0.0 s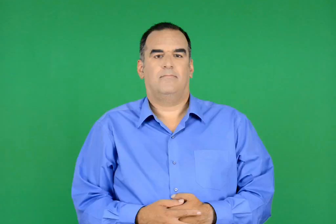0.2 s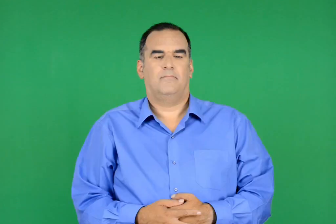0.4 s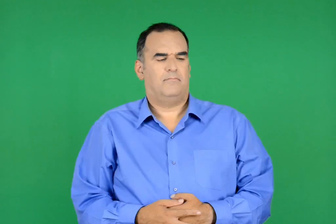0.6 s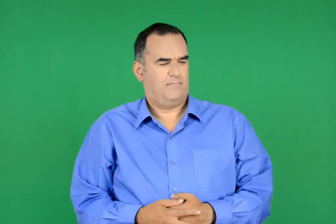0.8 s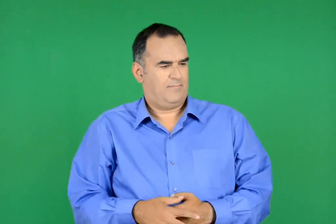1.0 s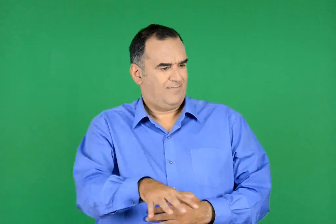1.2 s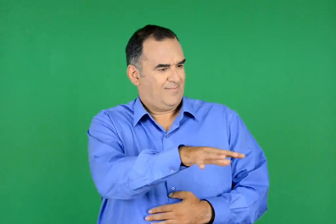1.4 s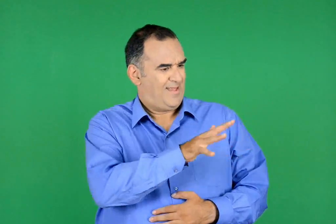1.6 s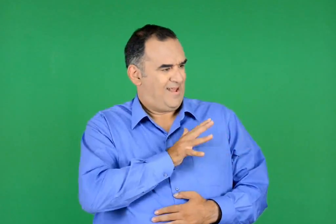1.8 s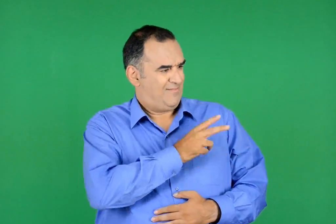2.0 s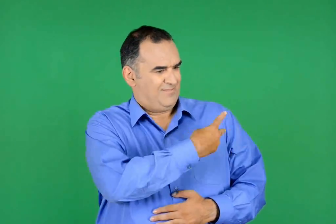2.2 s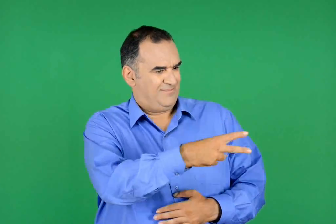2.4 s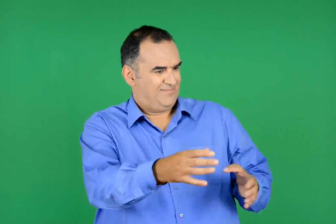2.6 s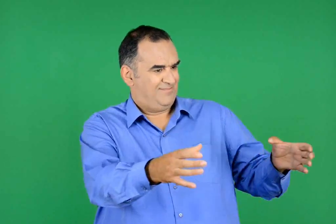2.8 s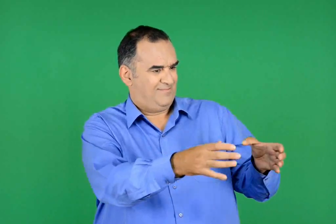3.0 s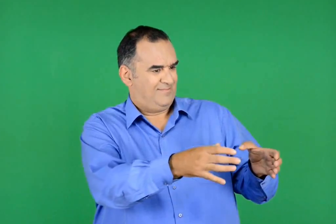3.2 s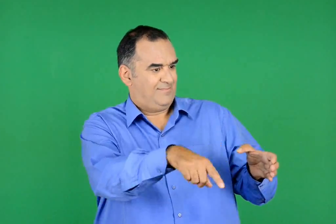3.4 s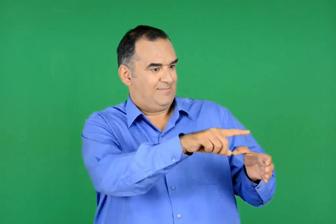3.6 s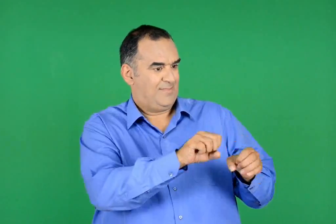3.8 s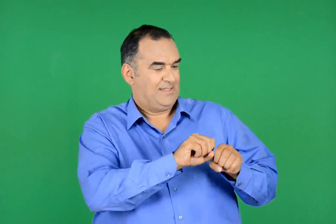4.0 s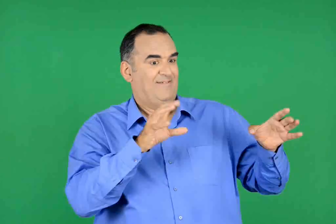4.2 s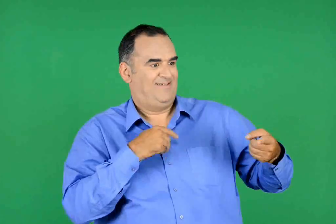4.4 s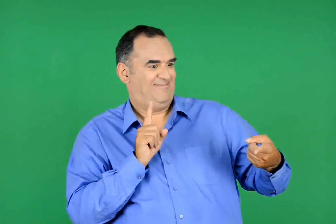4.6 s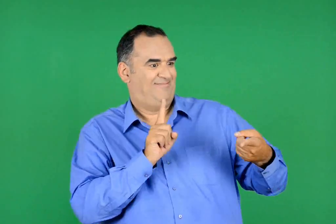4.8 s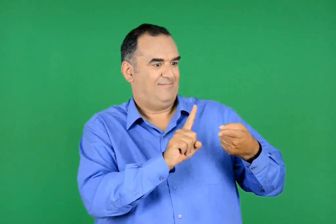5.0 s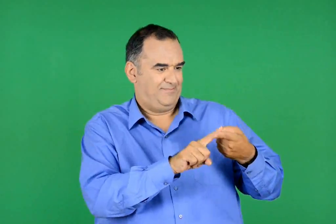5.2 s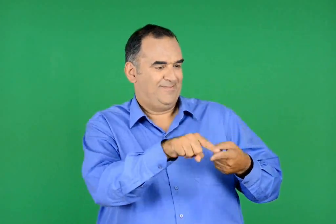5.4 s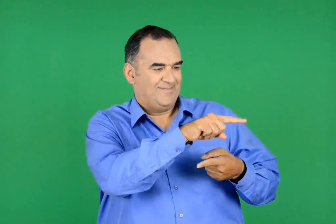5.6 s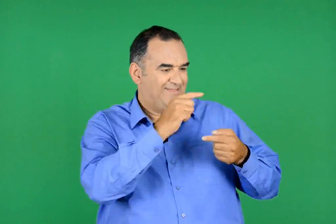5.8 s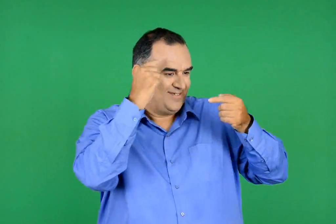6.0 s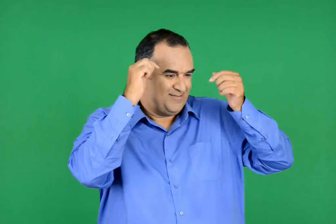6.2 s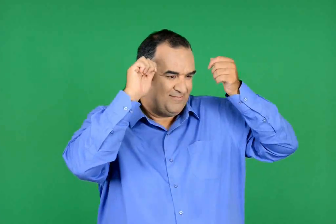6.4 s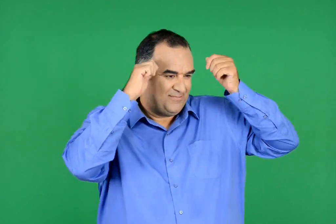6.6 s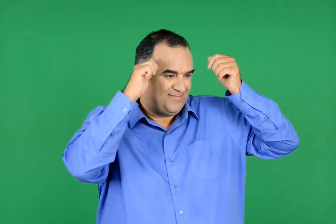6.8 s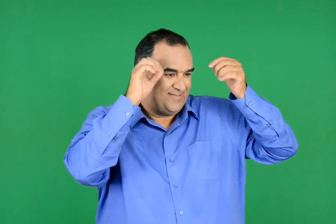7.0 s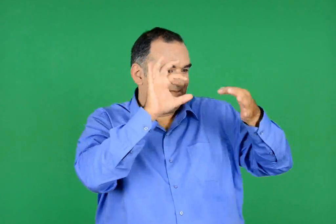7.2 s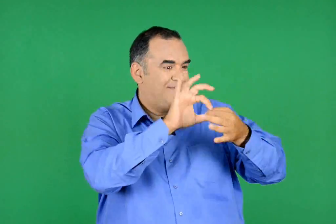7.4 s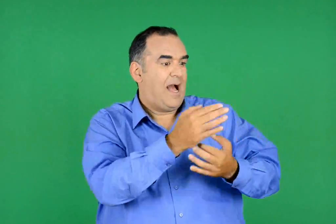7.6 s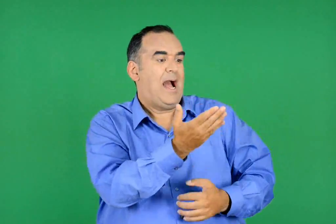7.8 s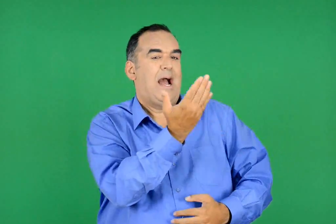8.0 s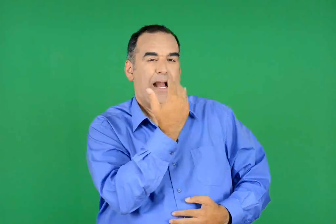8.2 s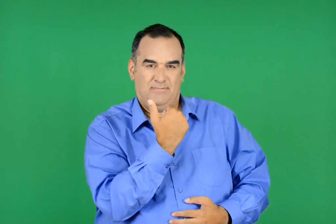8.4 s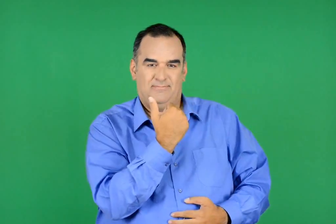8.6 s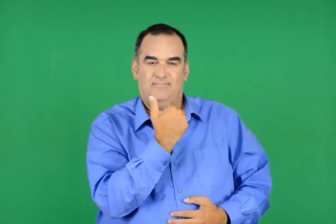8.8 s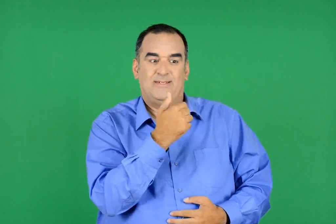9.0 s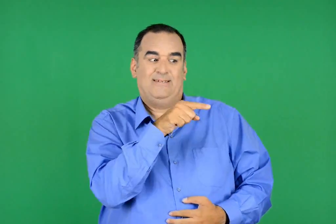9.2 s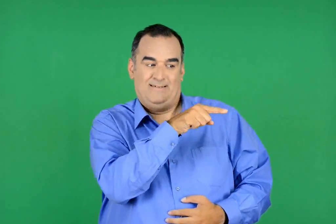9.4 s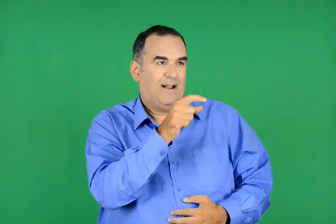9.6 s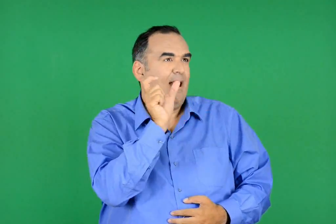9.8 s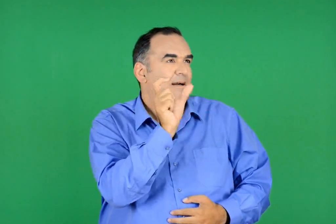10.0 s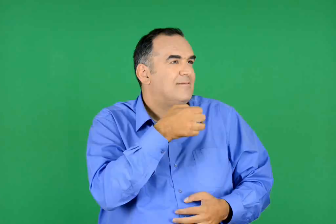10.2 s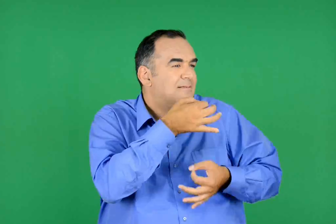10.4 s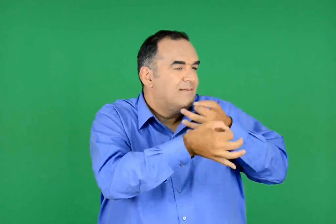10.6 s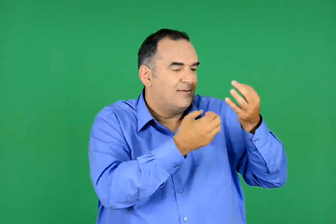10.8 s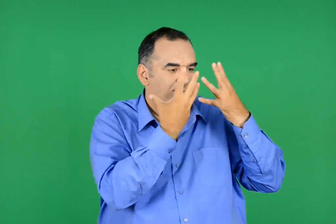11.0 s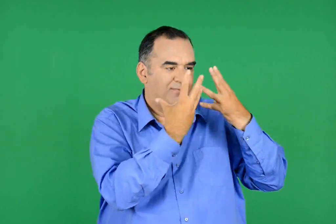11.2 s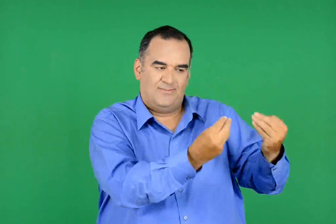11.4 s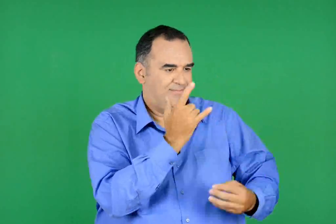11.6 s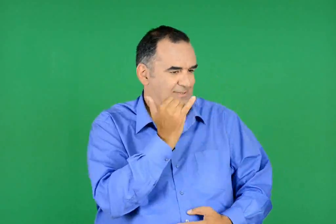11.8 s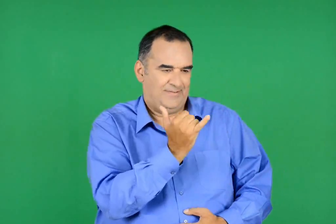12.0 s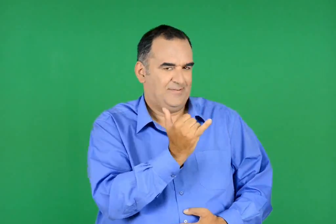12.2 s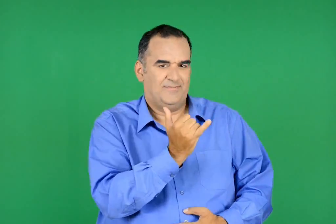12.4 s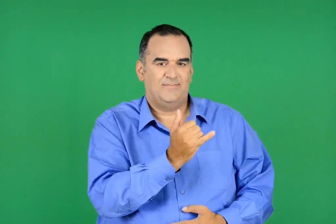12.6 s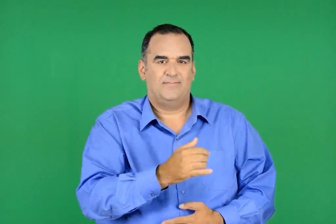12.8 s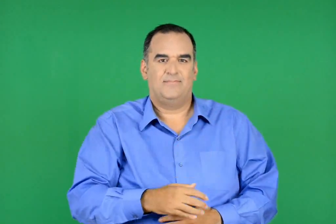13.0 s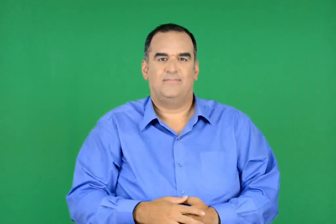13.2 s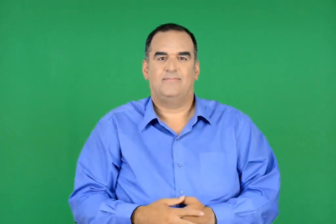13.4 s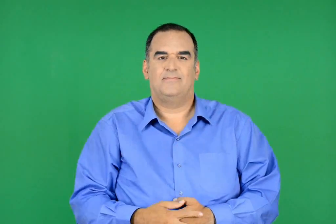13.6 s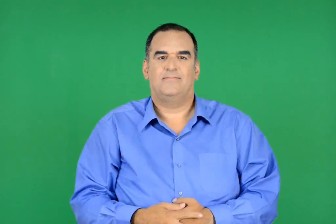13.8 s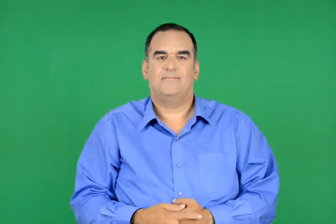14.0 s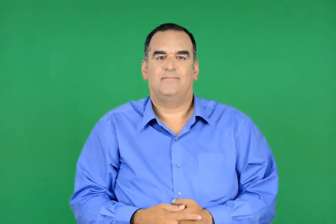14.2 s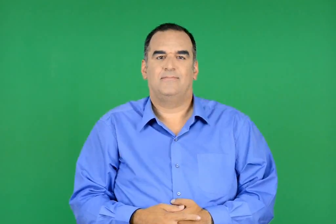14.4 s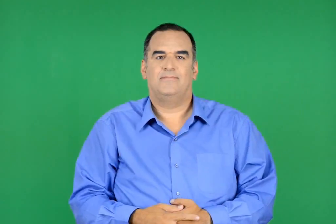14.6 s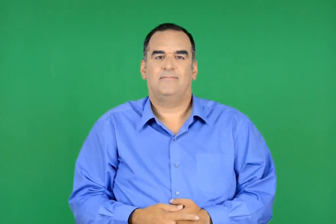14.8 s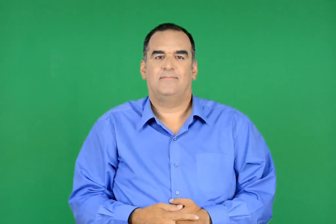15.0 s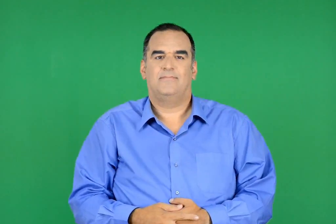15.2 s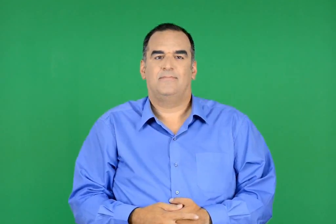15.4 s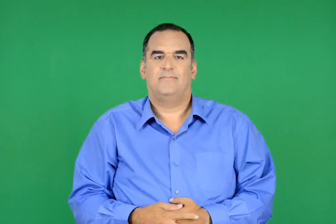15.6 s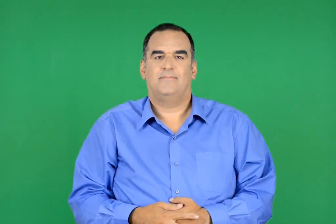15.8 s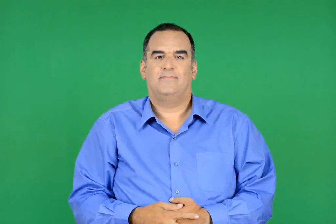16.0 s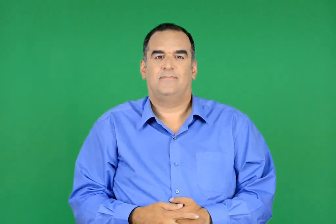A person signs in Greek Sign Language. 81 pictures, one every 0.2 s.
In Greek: οι δικοί σου ξαφνιάστηκαν τόσο από την απρόσμενη συνάντηση , που δε σκέφτηκαν να προσαρμόσουν το µήκος κύματος της συσκευής σας , κι έτσι δεν άκουσαν λέξη από αυτά που προσπαθούσαν να τους πουν οι δικοί µου
